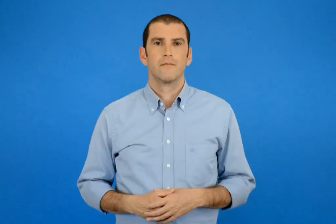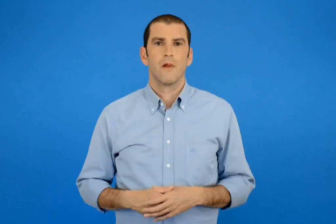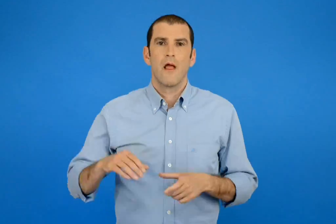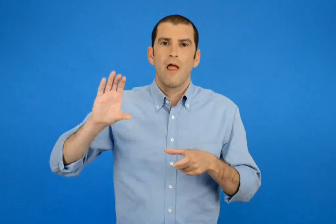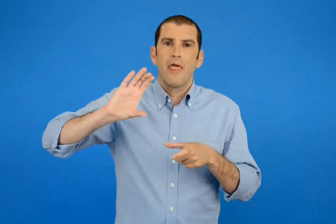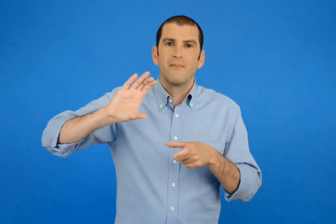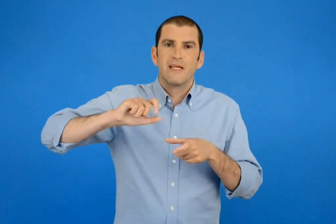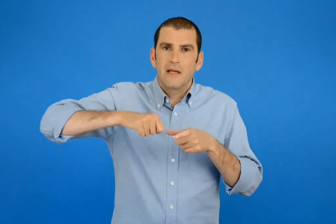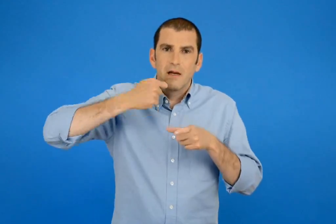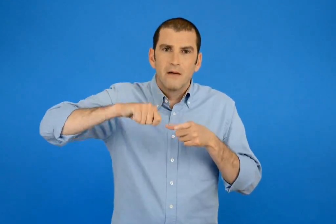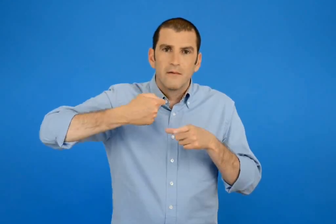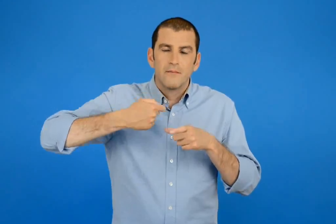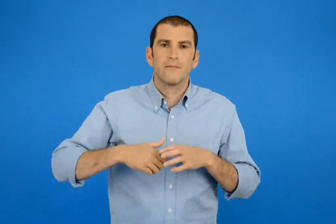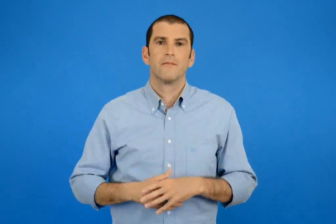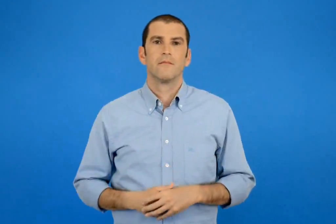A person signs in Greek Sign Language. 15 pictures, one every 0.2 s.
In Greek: δημητριακά
